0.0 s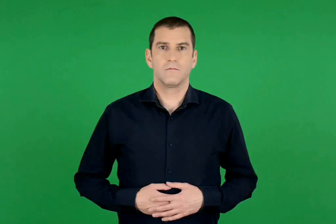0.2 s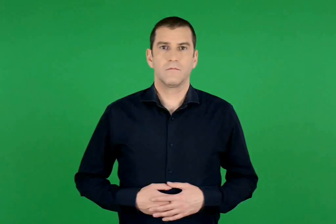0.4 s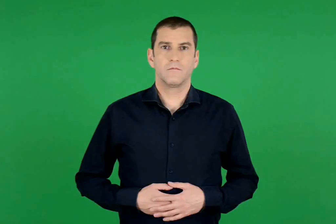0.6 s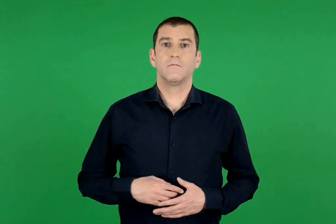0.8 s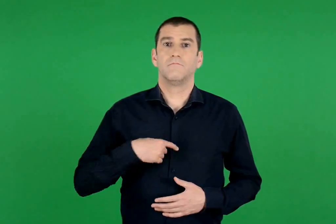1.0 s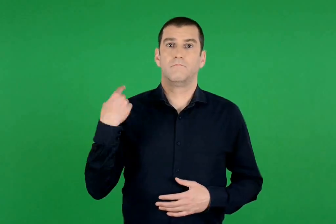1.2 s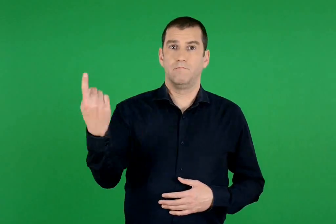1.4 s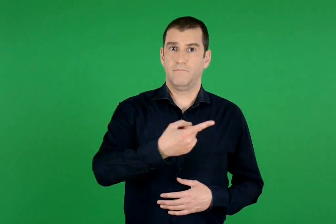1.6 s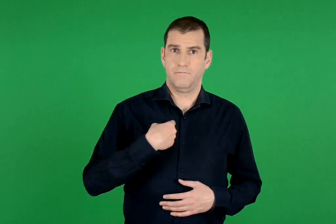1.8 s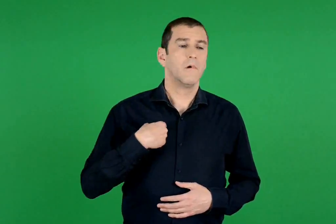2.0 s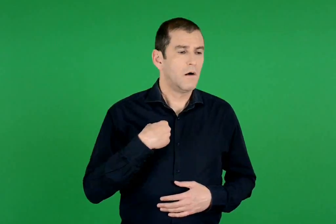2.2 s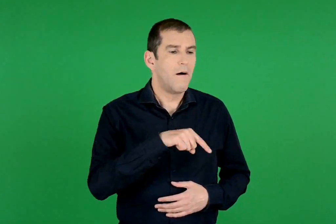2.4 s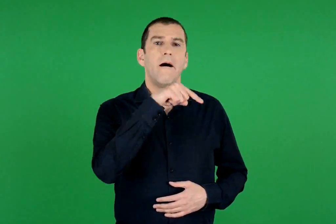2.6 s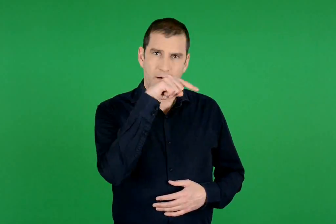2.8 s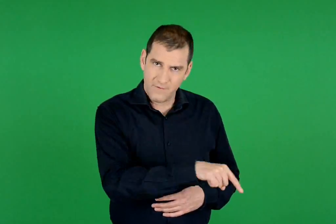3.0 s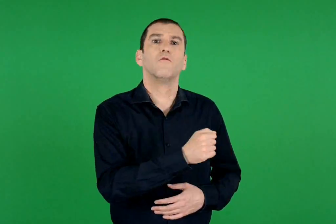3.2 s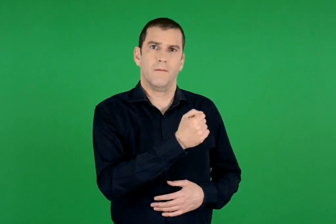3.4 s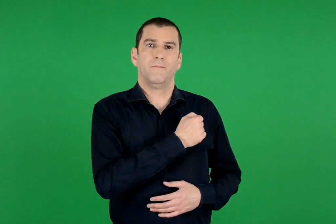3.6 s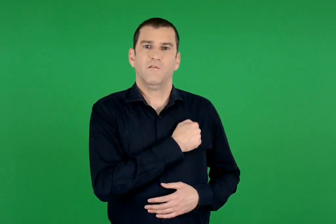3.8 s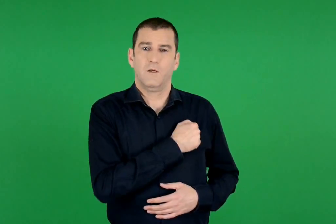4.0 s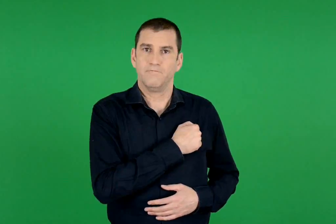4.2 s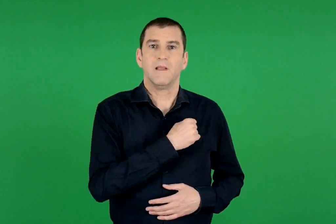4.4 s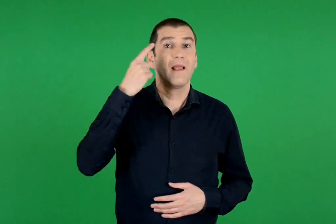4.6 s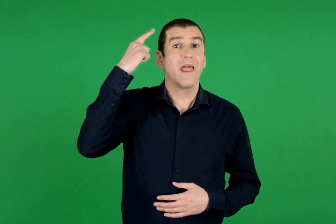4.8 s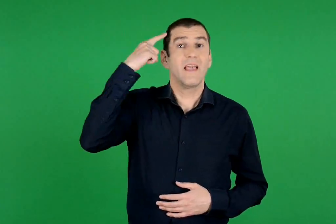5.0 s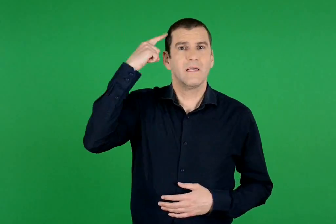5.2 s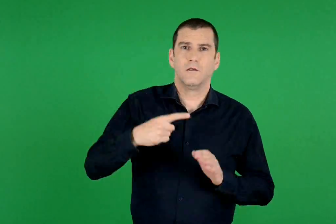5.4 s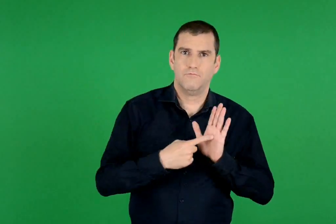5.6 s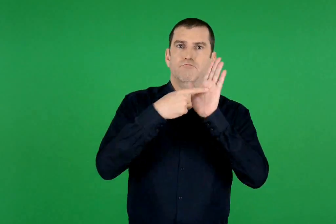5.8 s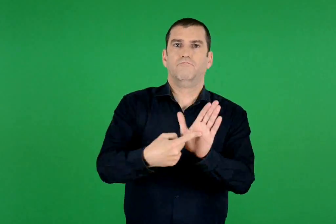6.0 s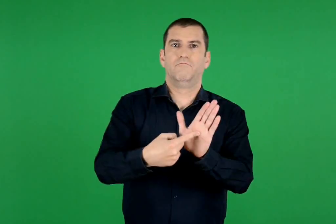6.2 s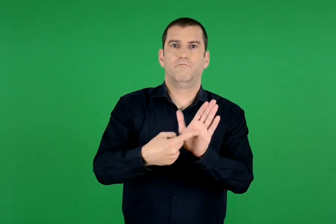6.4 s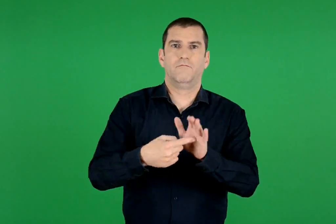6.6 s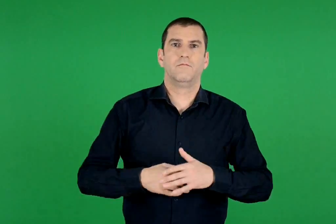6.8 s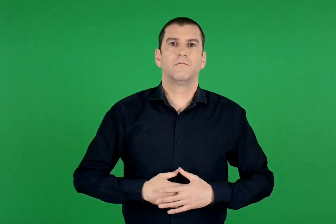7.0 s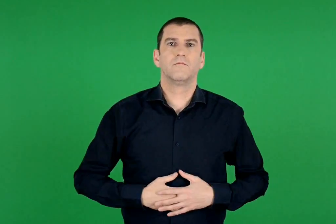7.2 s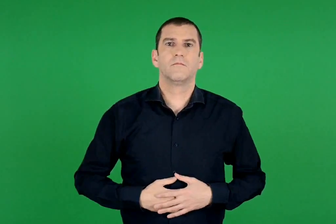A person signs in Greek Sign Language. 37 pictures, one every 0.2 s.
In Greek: θα ανακοινώνουμε τις ιδέες μας , αυτό που πιστεύουμε
